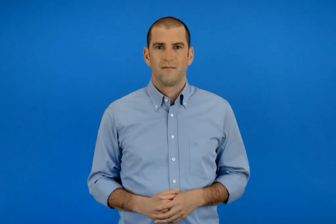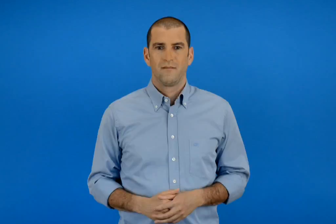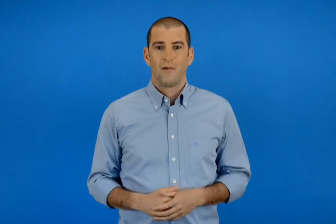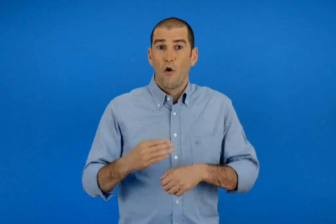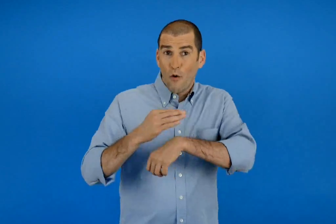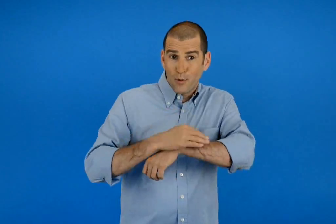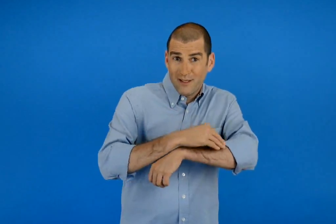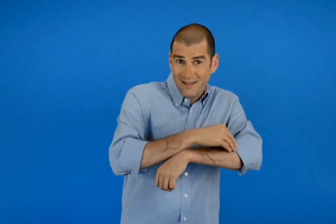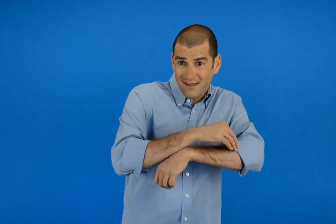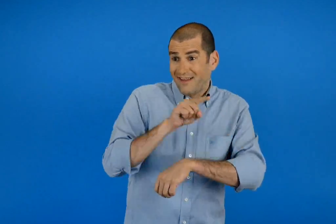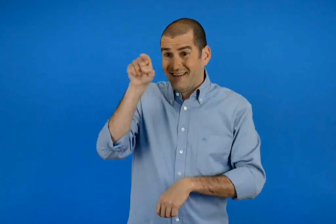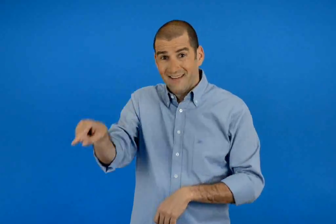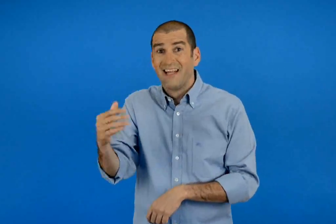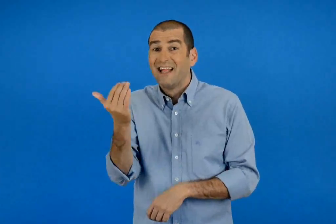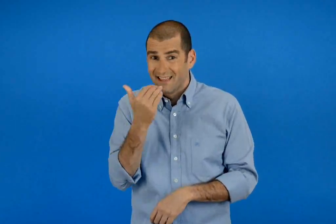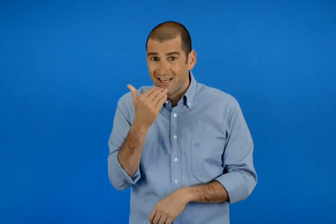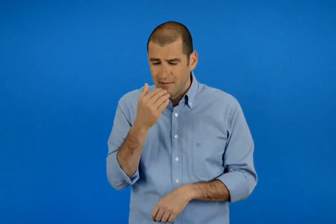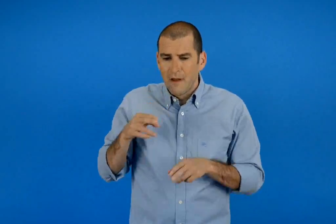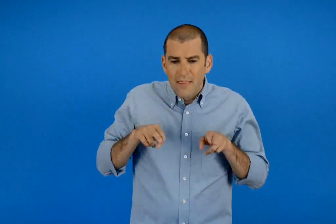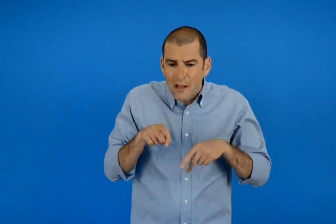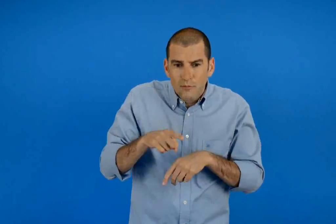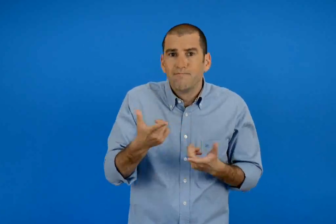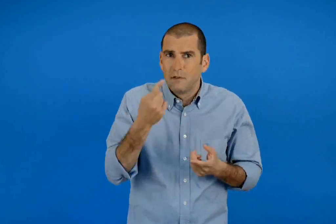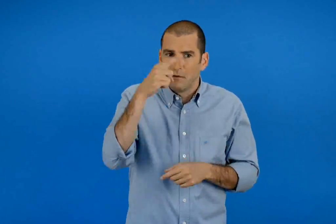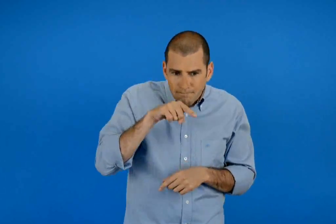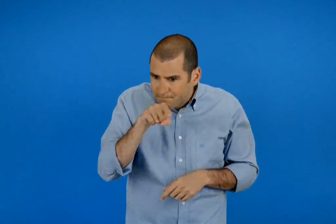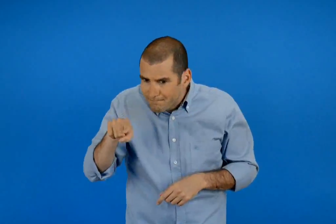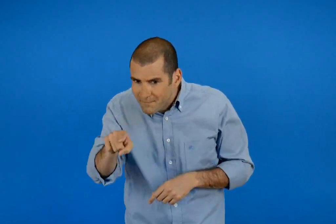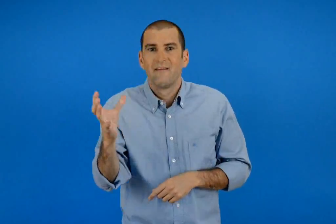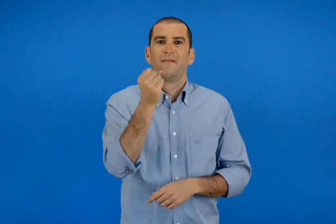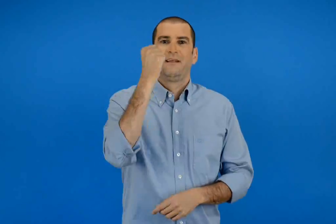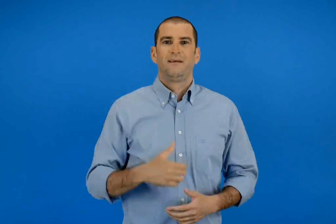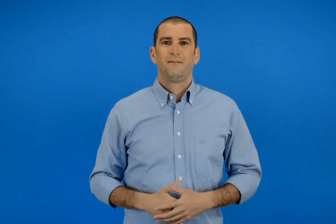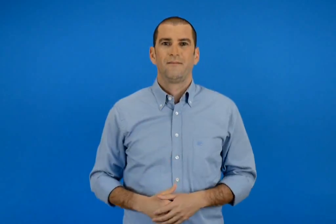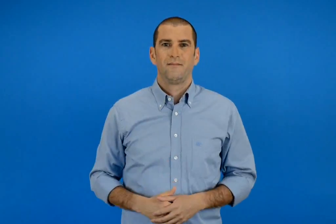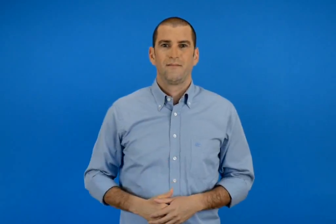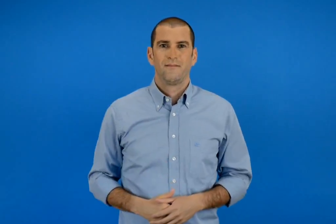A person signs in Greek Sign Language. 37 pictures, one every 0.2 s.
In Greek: βρίσκω τη διαδρομή που πρέπει να ακολουθήσει το ποντίκι για να φτάσει στο τυρί
